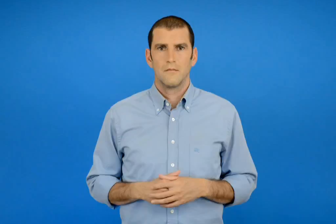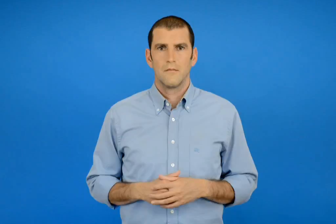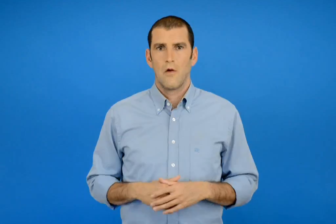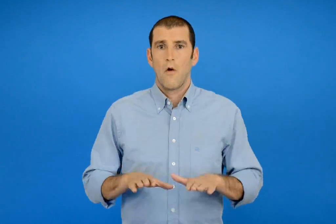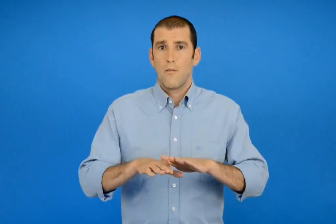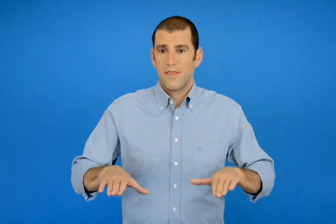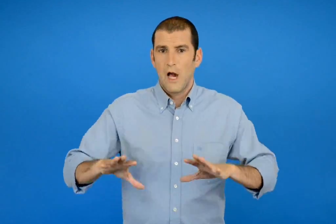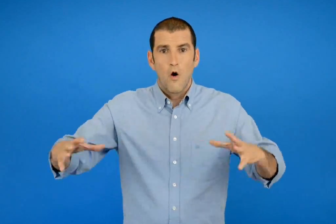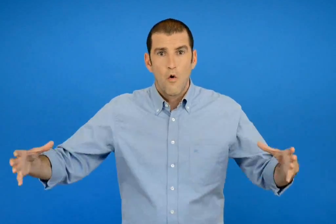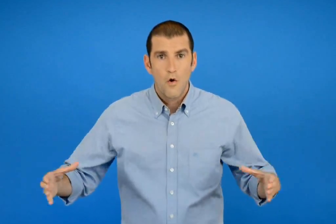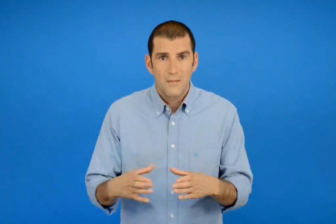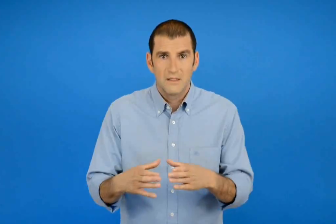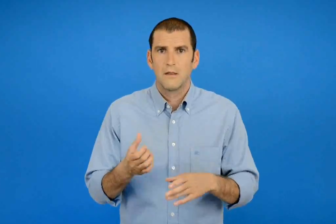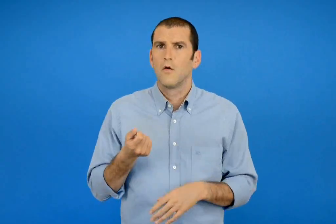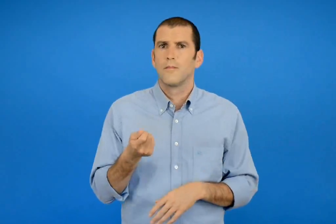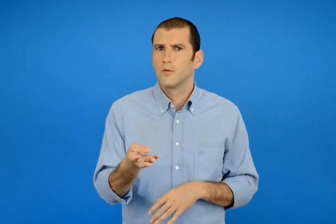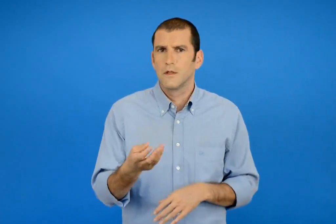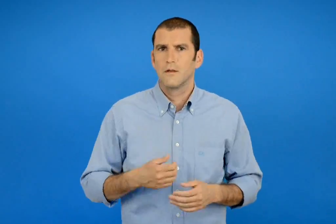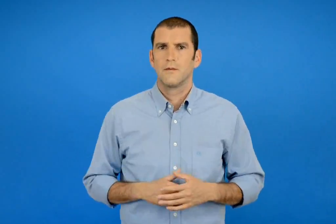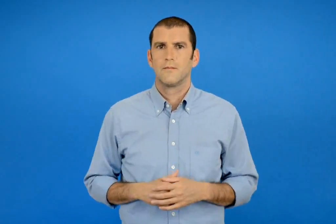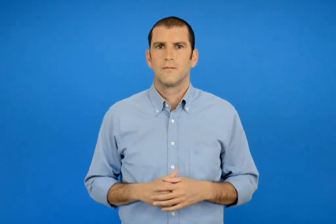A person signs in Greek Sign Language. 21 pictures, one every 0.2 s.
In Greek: πόσα είναι όλα τα παιδιά ;
